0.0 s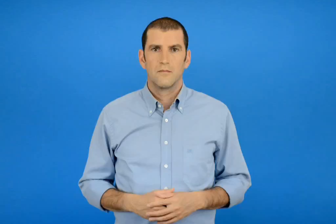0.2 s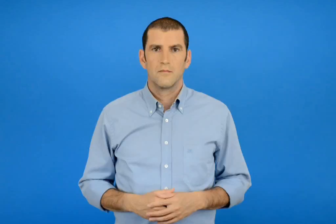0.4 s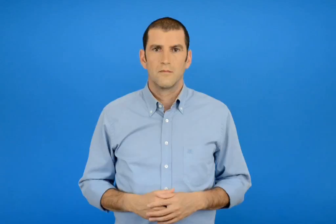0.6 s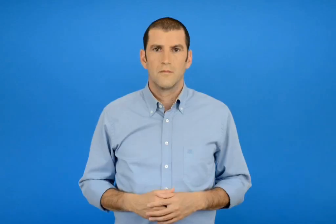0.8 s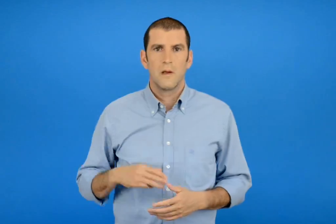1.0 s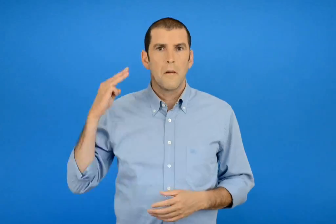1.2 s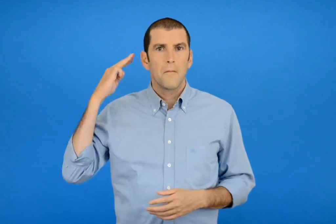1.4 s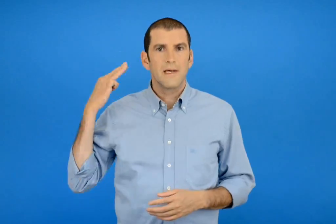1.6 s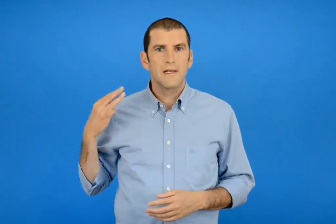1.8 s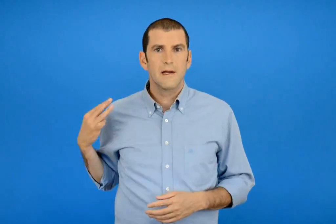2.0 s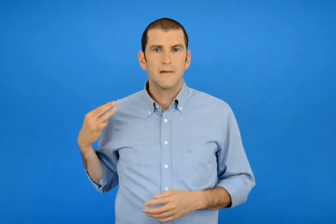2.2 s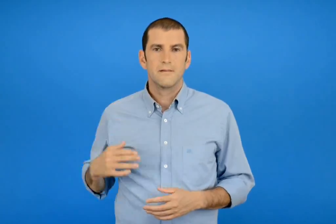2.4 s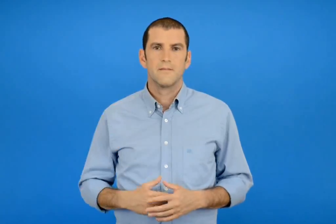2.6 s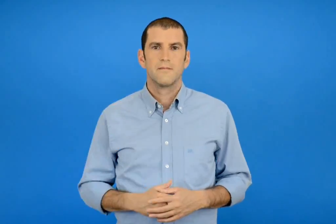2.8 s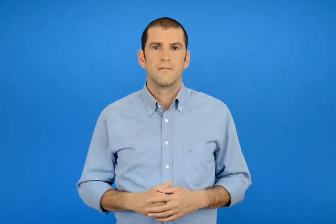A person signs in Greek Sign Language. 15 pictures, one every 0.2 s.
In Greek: μαρίνα
